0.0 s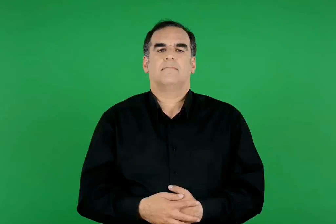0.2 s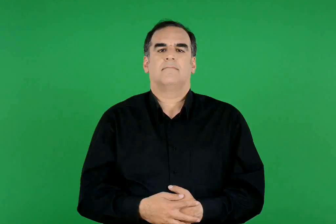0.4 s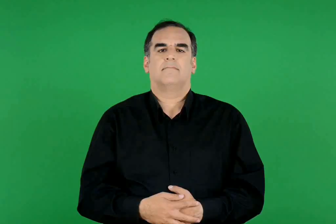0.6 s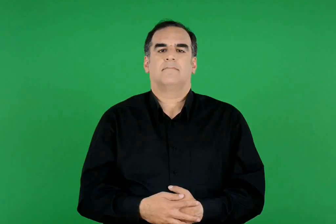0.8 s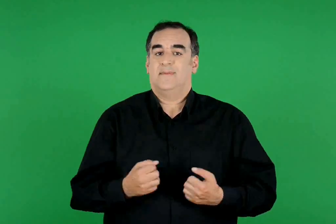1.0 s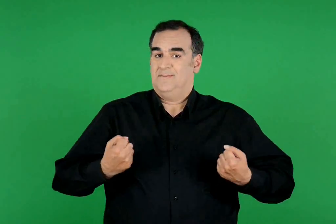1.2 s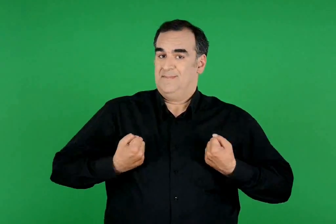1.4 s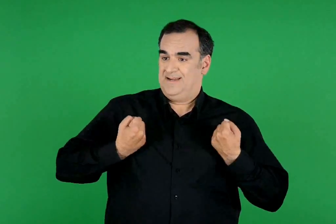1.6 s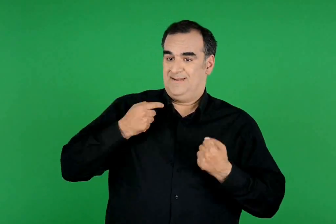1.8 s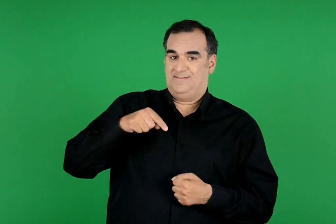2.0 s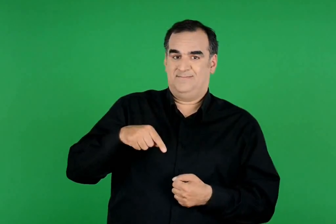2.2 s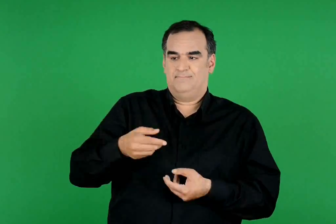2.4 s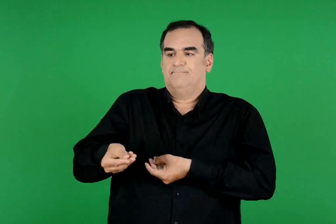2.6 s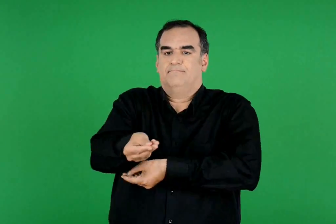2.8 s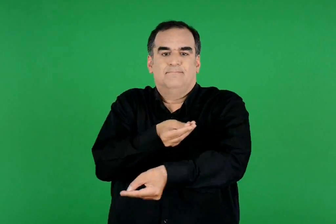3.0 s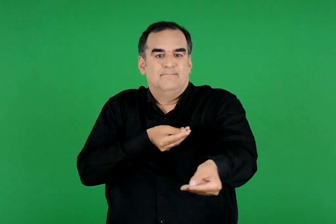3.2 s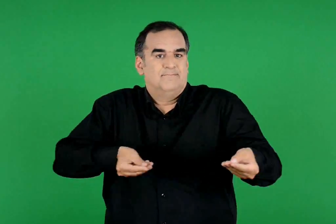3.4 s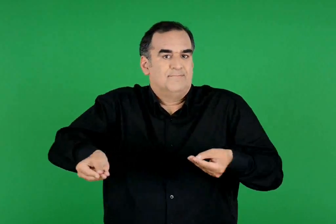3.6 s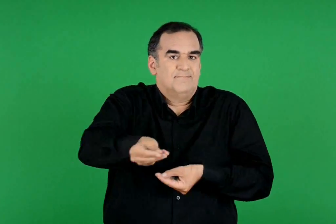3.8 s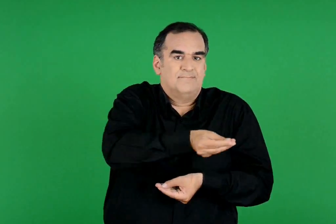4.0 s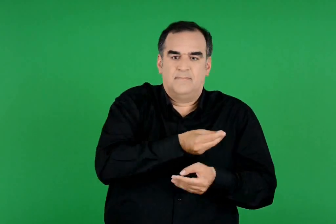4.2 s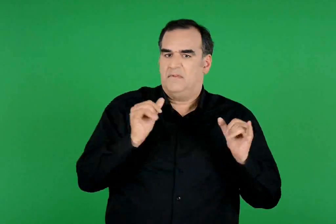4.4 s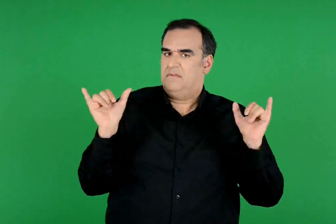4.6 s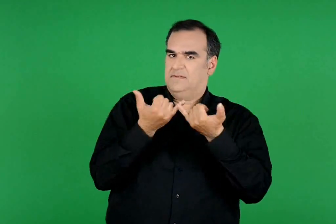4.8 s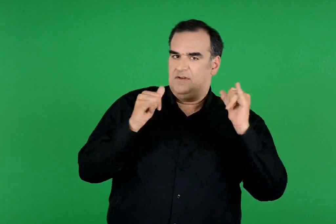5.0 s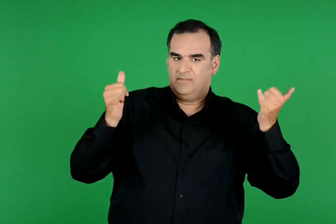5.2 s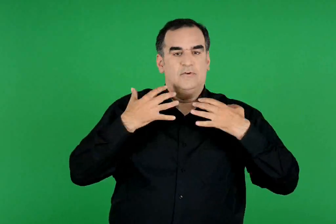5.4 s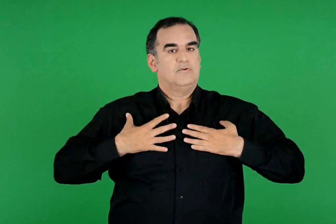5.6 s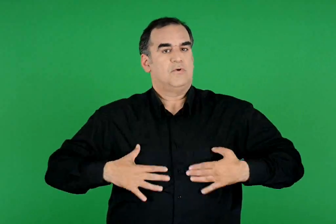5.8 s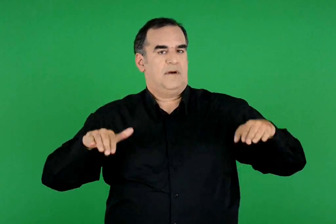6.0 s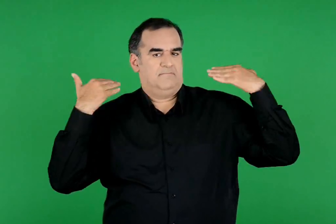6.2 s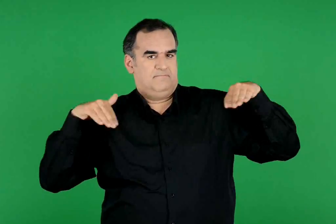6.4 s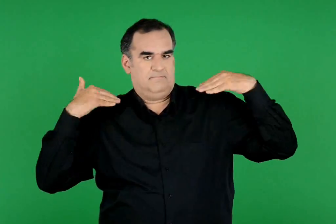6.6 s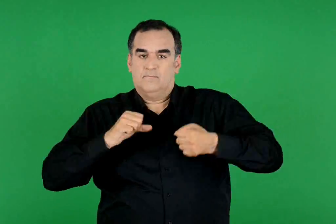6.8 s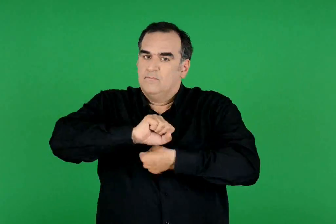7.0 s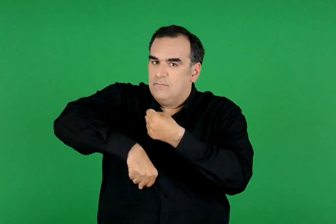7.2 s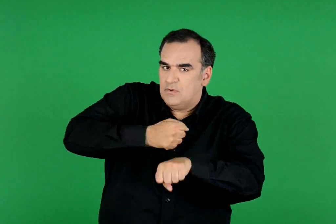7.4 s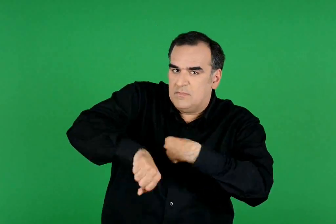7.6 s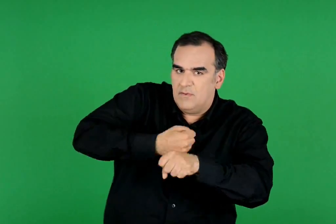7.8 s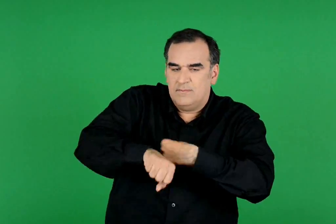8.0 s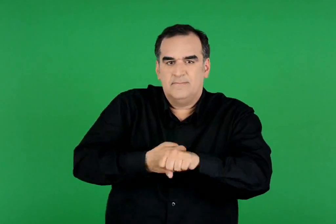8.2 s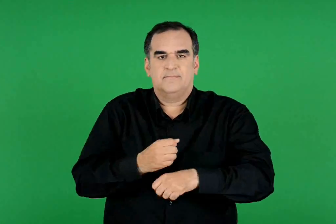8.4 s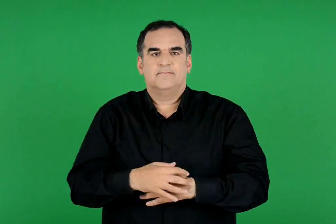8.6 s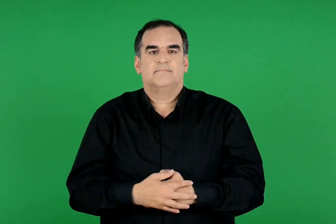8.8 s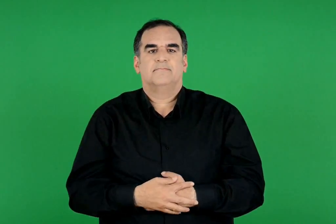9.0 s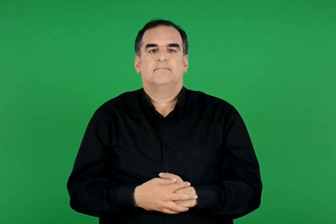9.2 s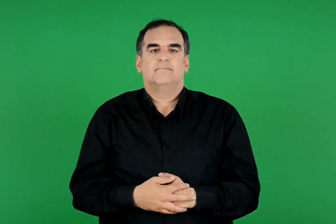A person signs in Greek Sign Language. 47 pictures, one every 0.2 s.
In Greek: μοιραζόμαστε το παιχνίδι , διασκεδάζουμε , γυμνάζουμε το σώμα μας , προσπαθούμε
